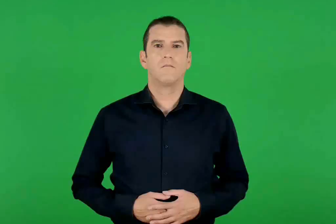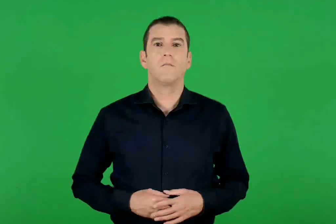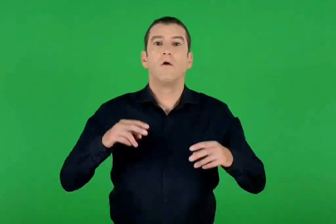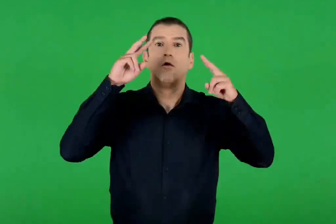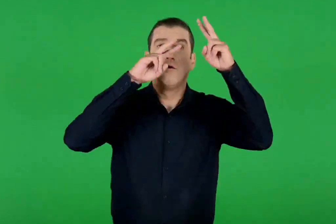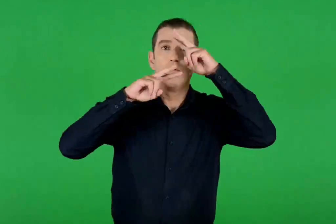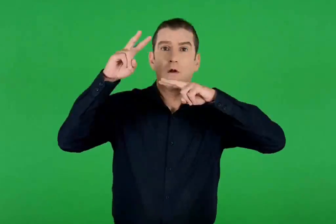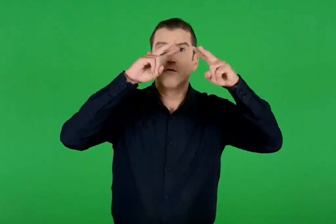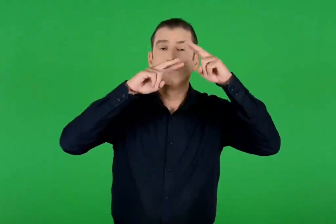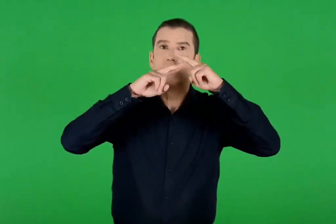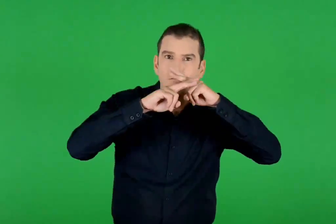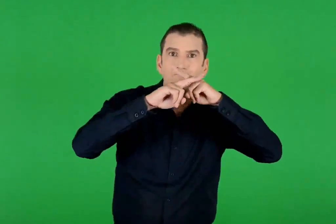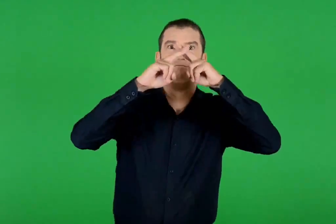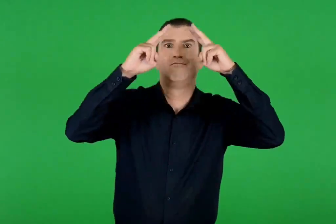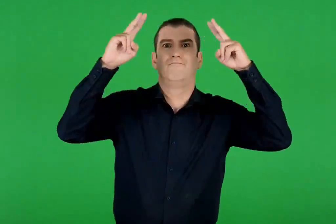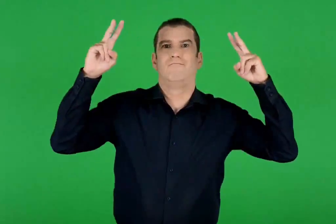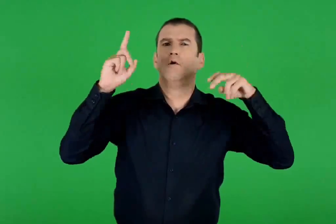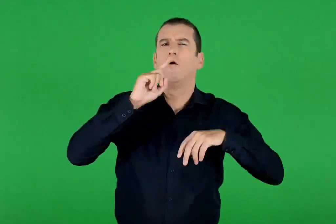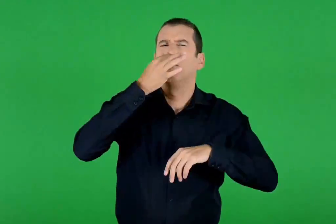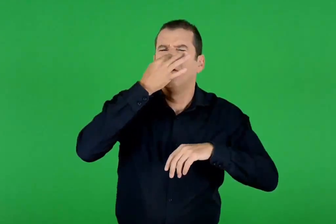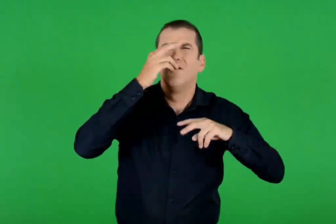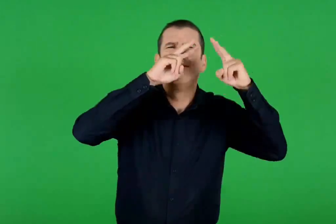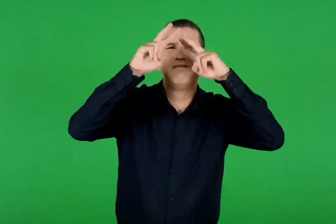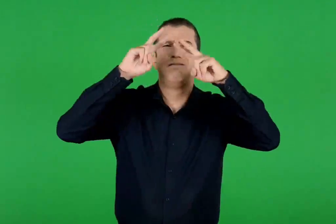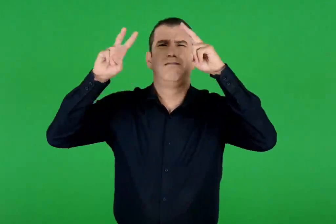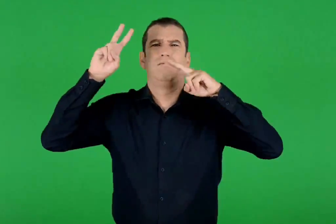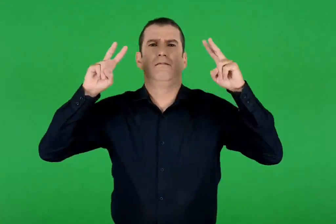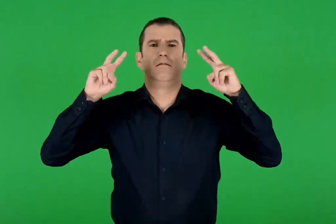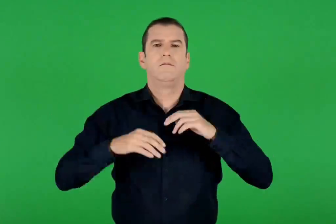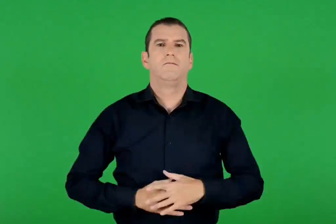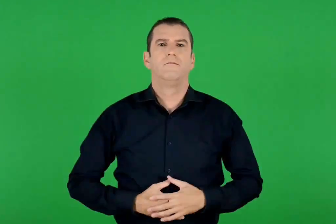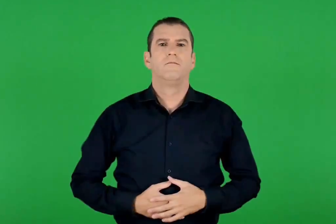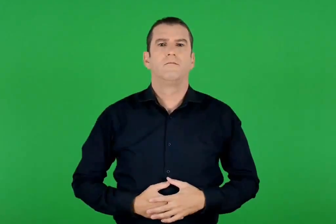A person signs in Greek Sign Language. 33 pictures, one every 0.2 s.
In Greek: ξαστεριά και όχι νέφος να έχει ο ουρανός
